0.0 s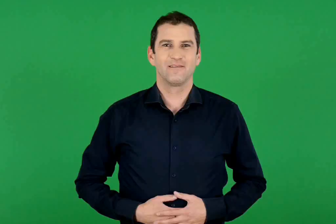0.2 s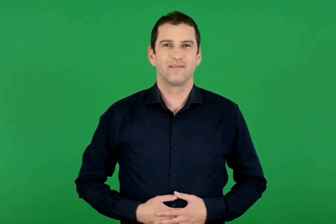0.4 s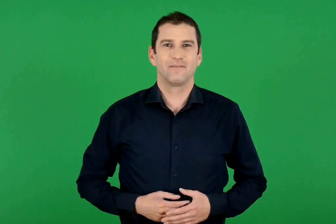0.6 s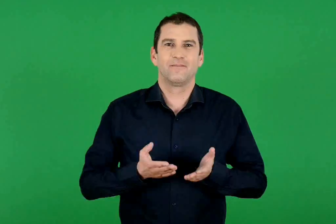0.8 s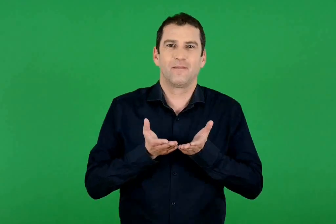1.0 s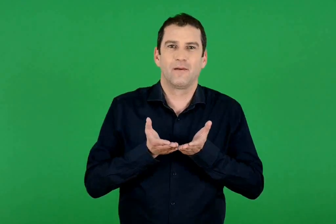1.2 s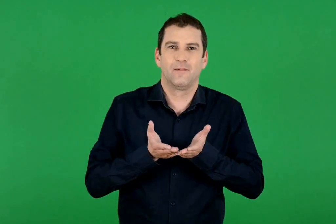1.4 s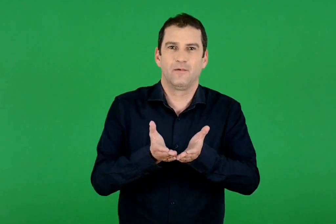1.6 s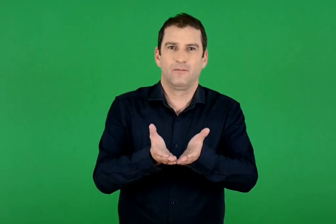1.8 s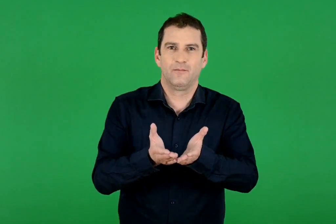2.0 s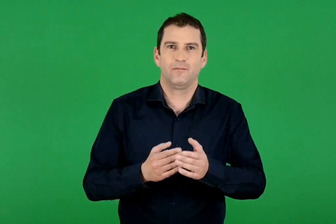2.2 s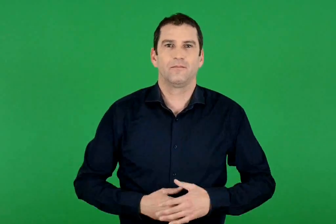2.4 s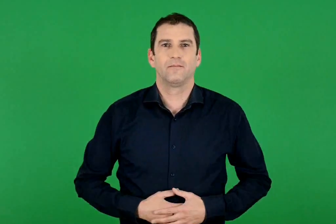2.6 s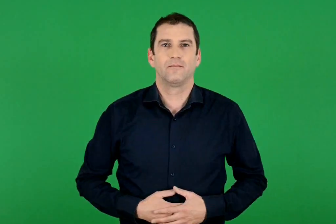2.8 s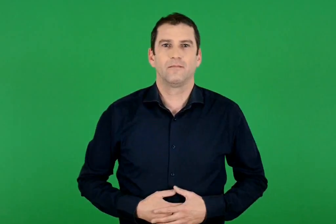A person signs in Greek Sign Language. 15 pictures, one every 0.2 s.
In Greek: πλοίο
